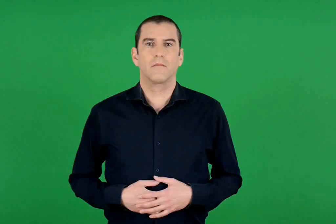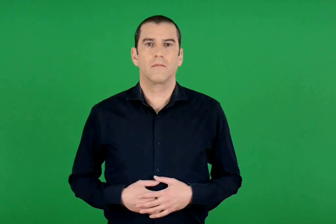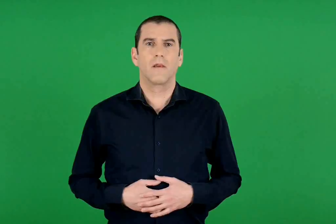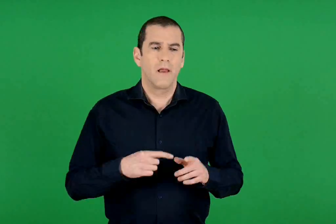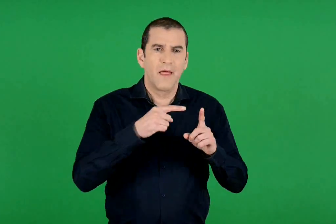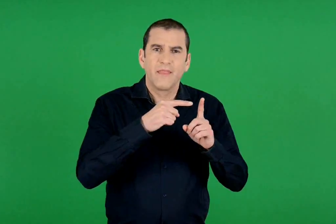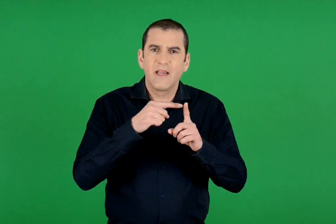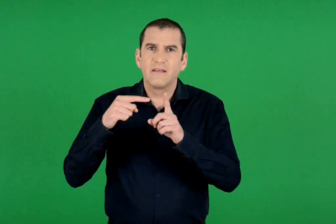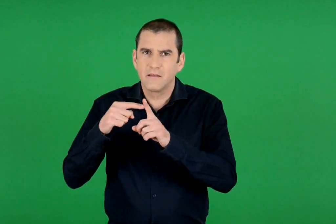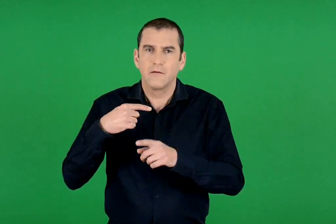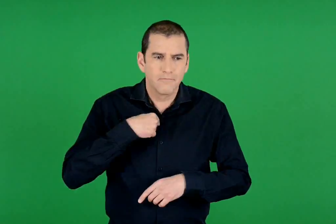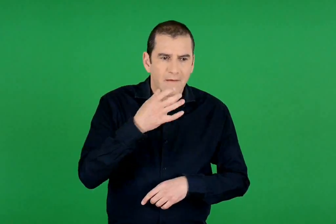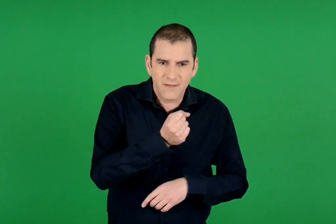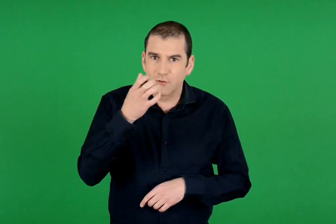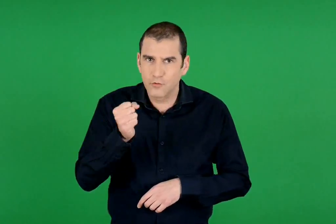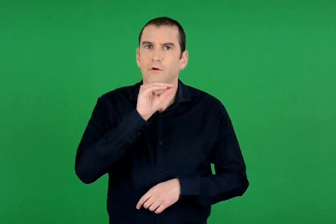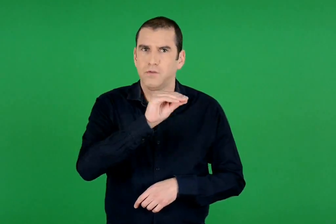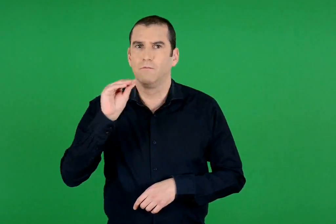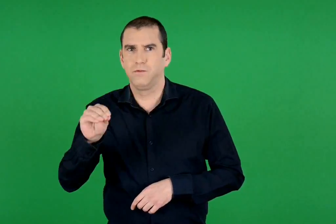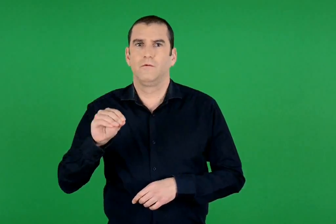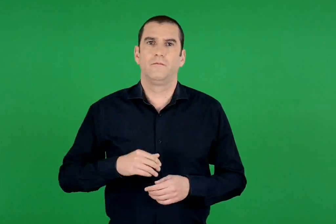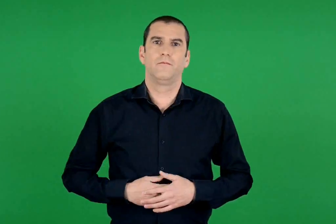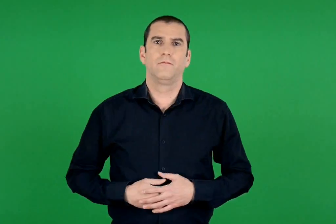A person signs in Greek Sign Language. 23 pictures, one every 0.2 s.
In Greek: βρίσκω και συμπληρώνω τις διαιρέσεις
